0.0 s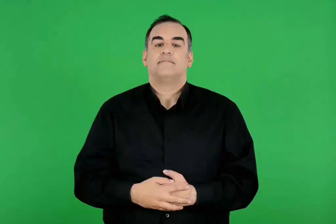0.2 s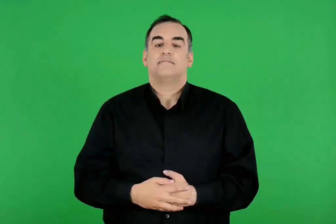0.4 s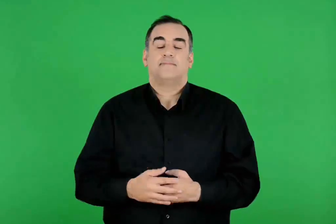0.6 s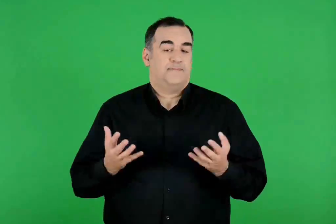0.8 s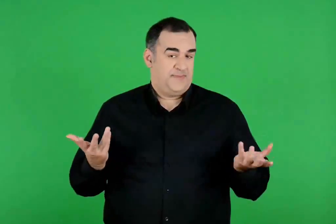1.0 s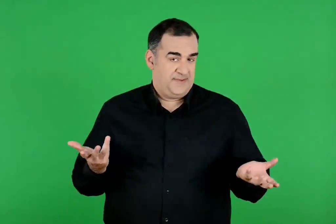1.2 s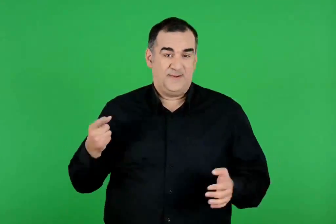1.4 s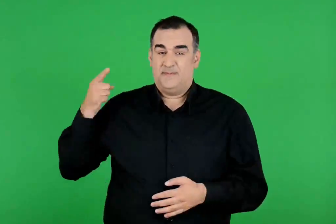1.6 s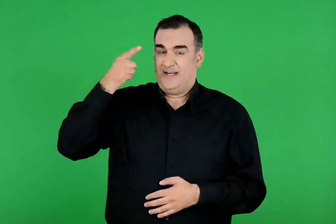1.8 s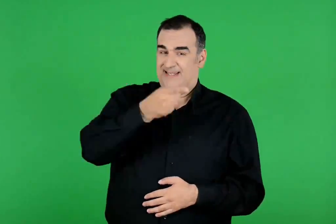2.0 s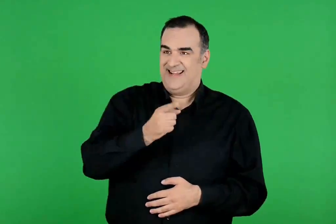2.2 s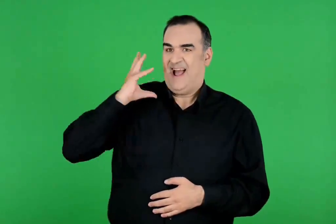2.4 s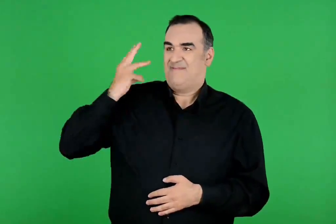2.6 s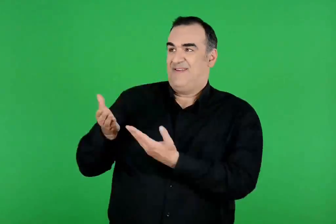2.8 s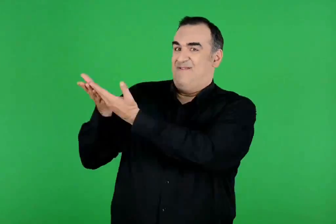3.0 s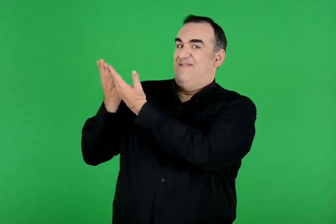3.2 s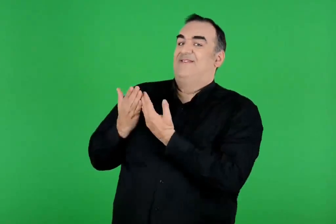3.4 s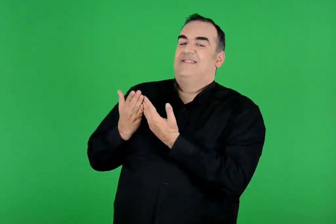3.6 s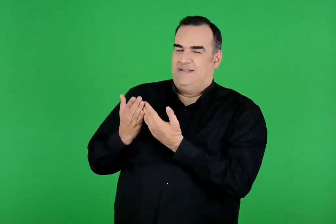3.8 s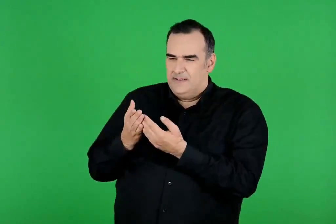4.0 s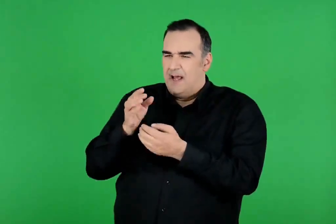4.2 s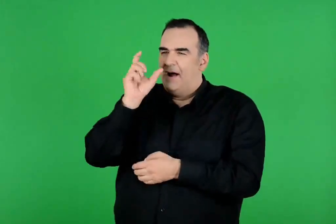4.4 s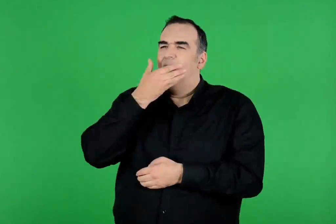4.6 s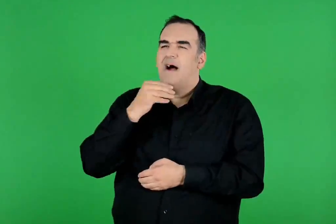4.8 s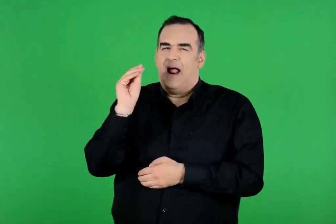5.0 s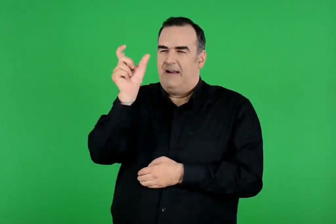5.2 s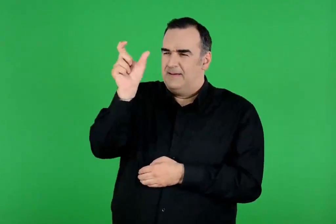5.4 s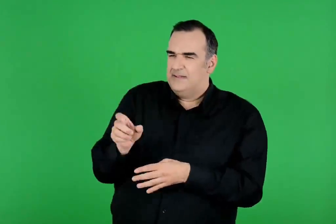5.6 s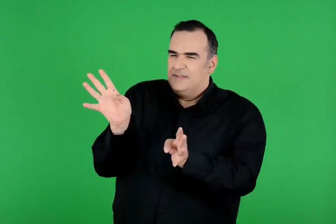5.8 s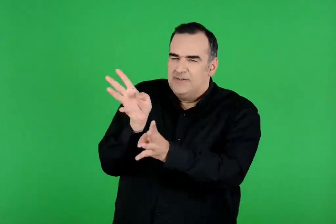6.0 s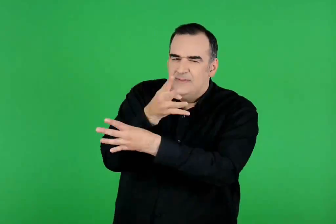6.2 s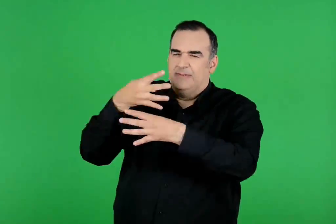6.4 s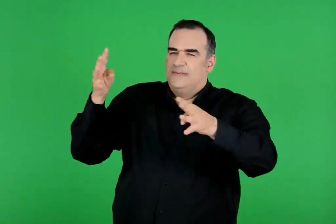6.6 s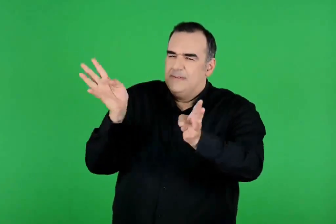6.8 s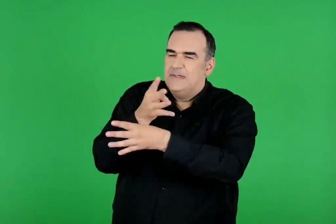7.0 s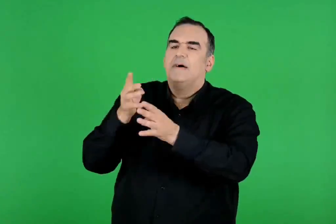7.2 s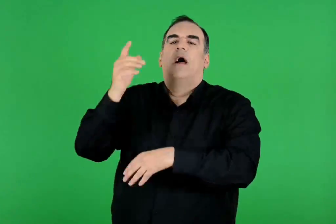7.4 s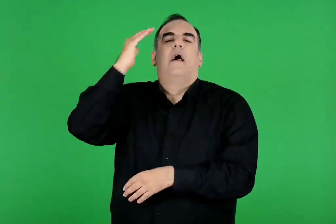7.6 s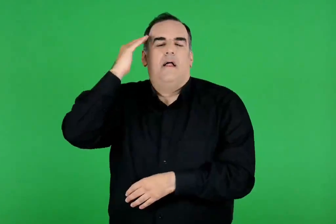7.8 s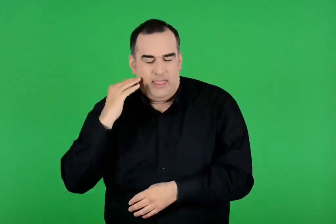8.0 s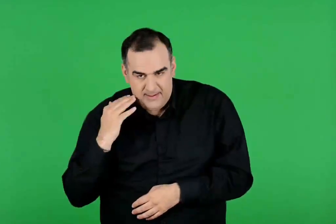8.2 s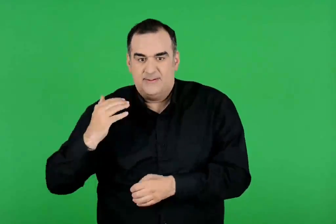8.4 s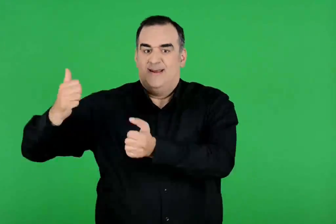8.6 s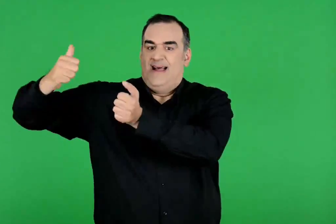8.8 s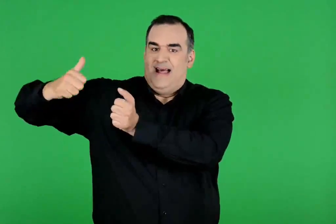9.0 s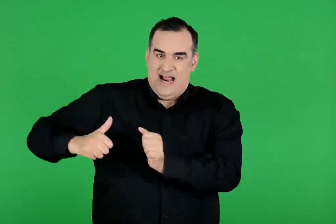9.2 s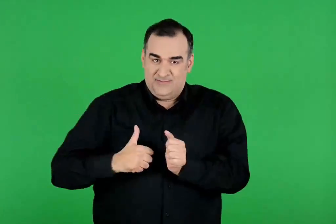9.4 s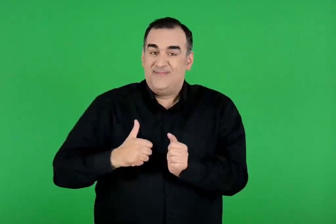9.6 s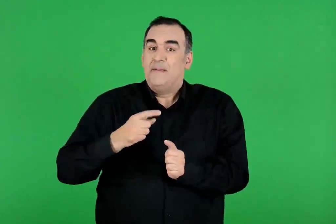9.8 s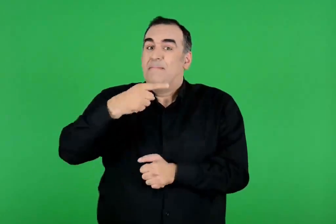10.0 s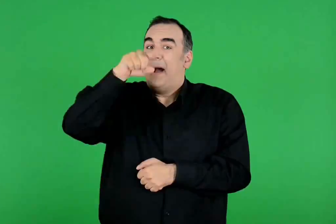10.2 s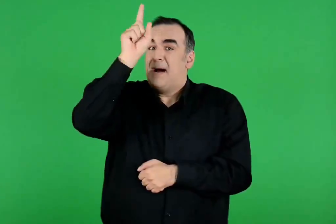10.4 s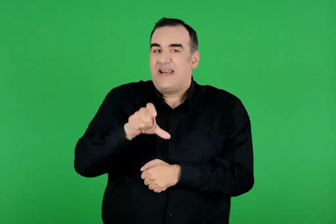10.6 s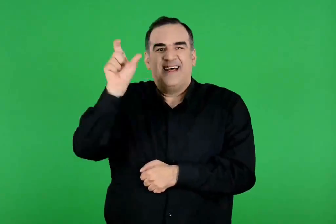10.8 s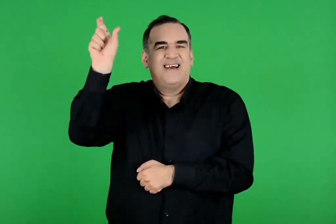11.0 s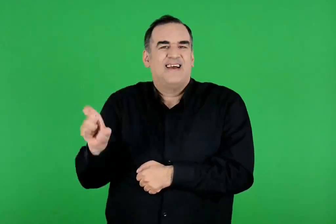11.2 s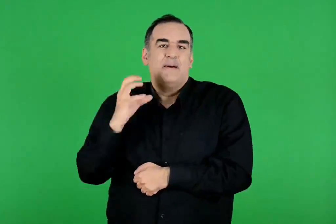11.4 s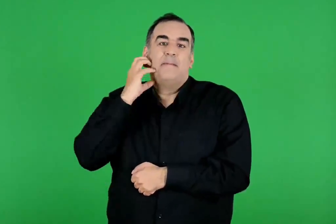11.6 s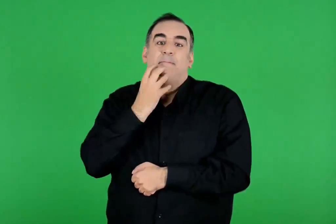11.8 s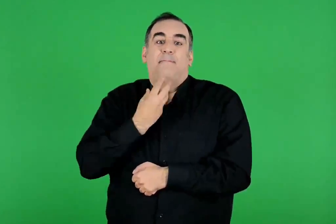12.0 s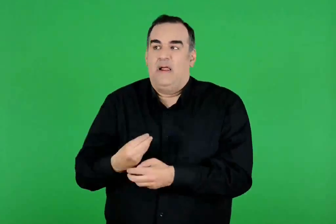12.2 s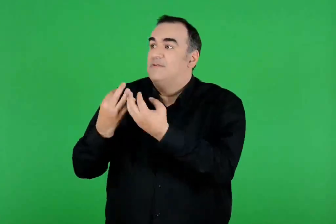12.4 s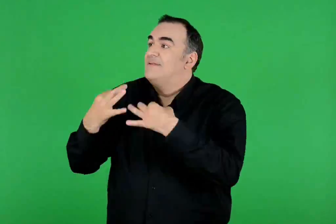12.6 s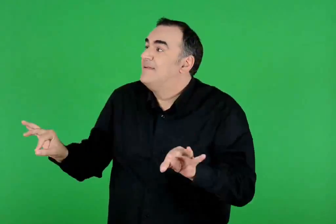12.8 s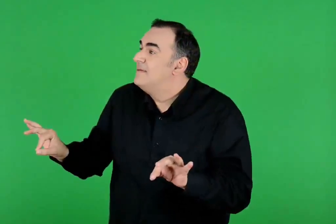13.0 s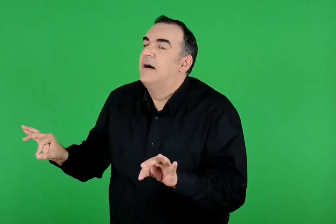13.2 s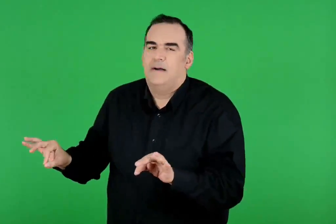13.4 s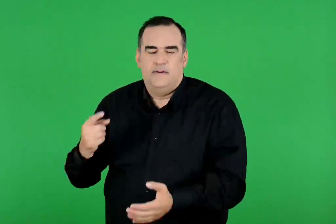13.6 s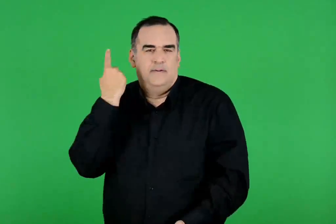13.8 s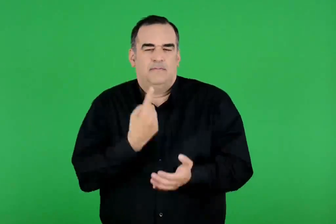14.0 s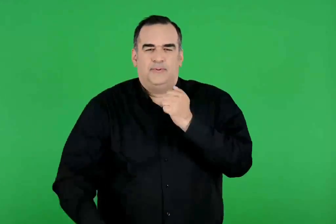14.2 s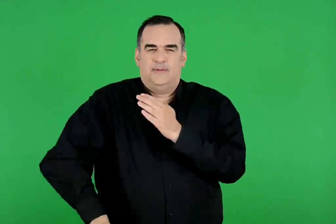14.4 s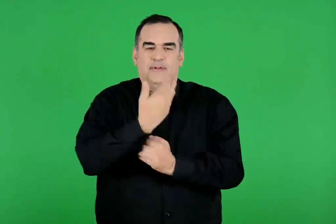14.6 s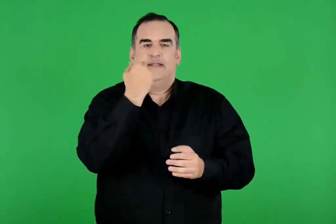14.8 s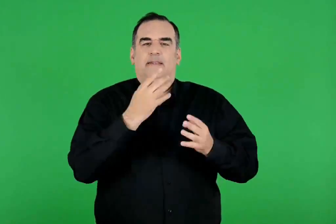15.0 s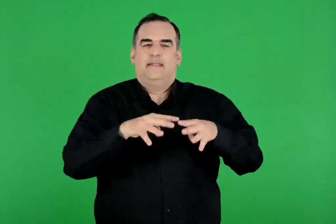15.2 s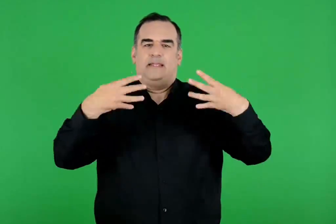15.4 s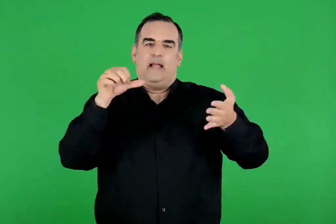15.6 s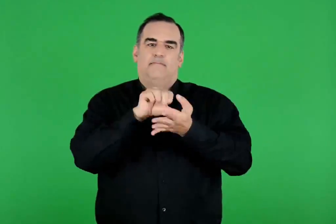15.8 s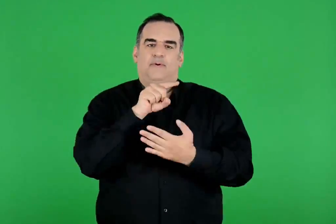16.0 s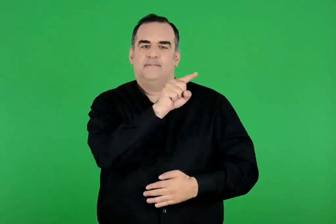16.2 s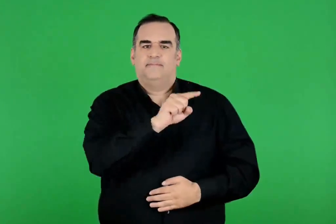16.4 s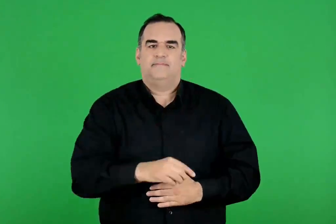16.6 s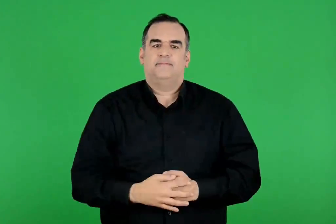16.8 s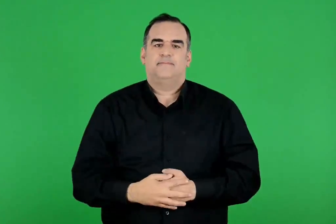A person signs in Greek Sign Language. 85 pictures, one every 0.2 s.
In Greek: όμως ο πάρης , με τη βοήθεια της αφροδίτης , ξεμυάλισε την ελένη και την έπεισε να τον ακολουθήσει. και μια μέρα που έλειπε ο μενέλαος , έφυγαν για την τροία
